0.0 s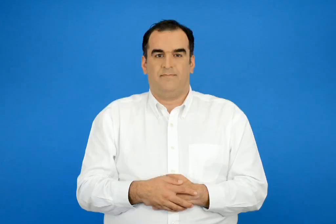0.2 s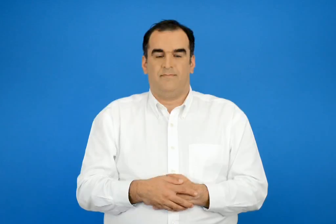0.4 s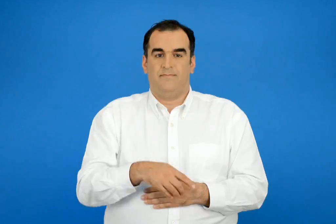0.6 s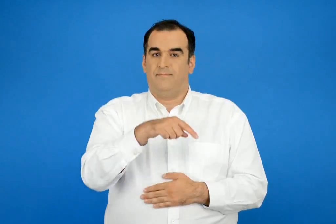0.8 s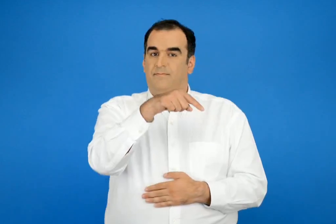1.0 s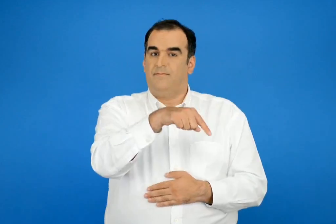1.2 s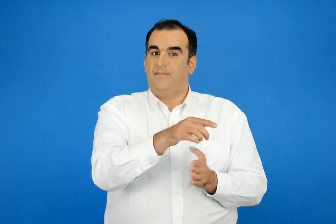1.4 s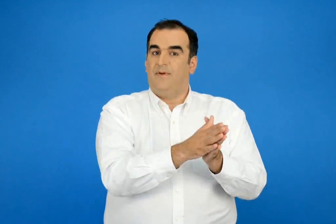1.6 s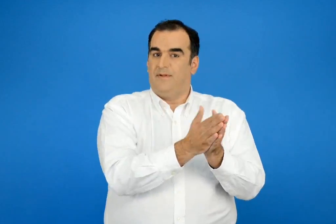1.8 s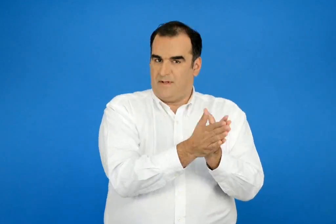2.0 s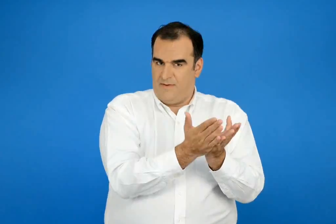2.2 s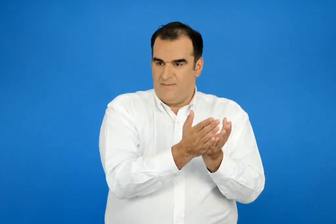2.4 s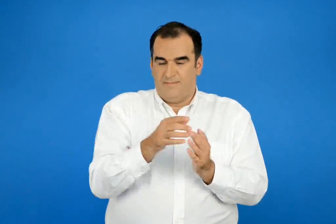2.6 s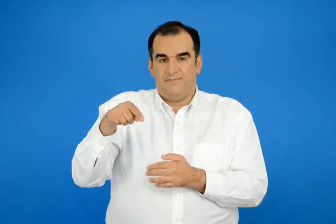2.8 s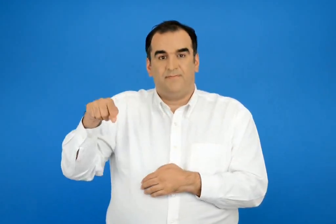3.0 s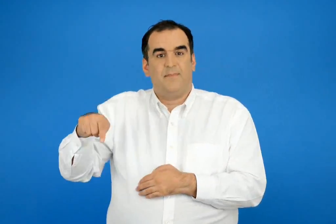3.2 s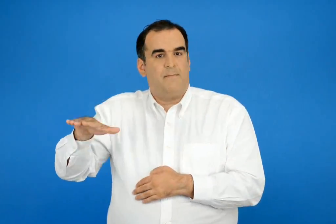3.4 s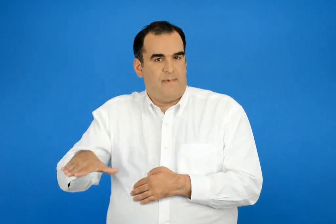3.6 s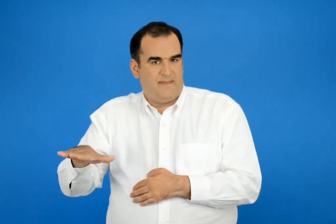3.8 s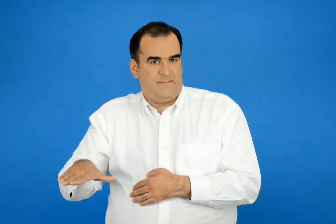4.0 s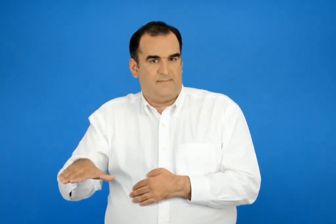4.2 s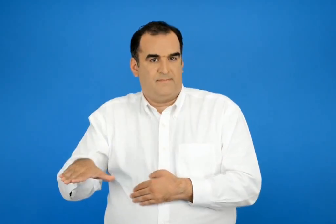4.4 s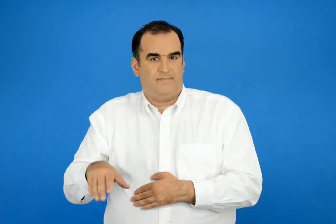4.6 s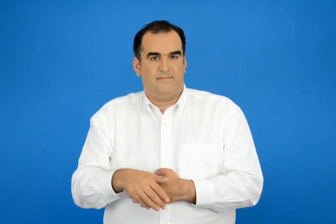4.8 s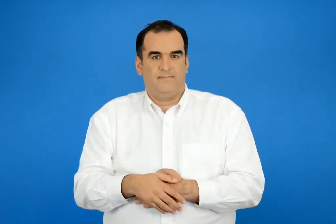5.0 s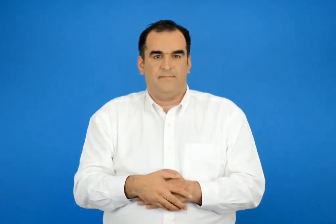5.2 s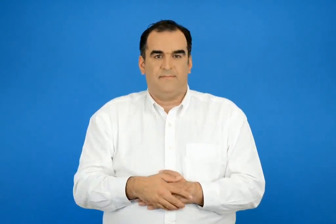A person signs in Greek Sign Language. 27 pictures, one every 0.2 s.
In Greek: το τετράδιο το παιδί
